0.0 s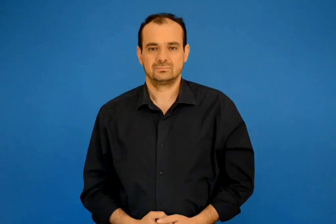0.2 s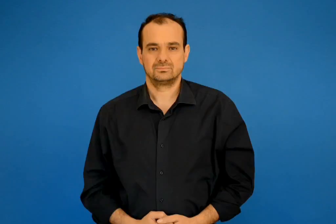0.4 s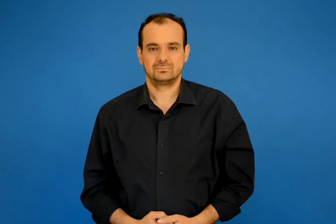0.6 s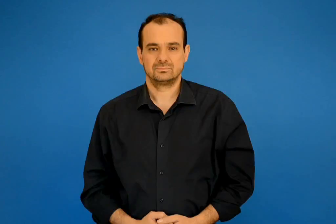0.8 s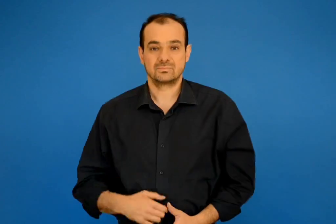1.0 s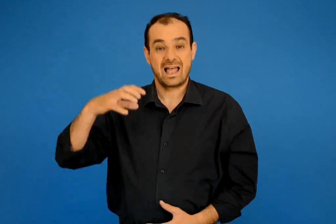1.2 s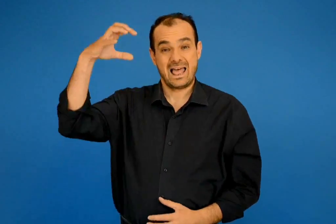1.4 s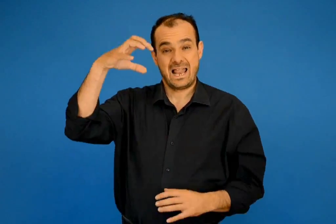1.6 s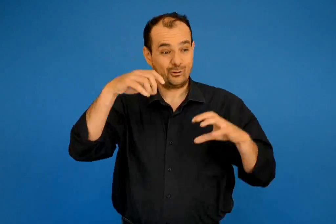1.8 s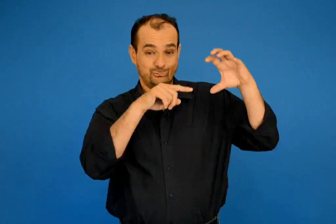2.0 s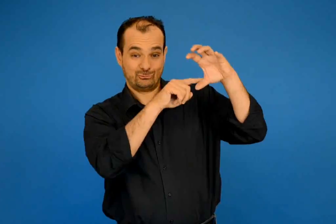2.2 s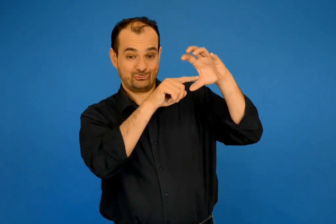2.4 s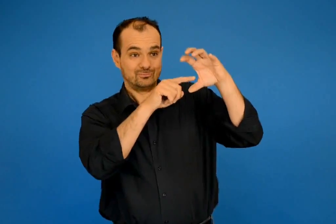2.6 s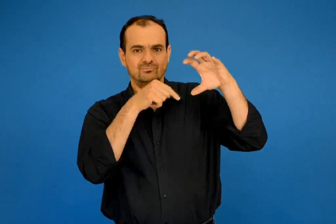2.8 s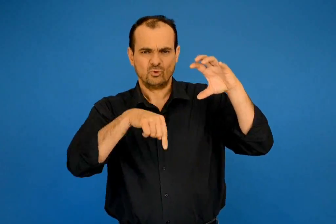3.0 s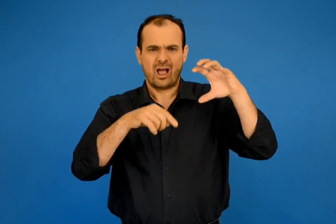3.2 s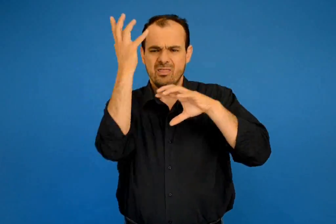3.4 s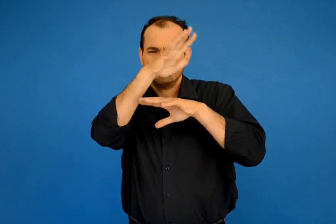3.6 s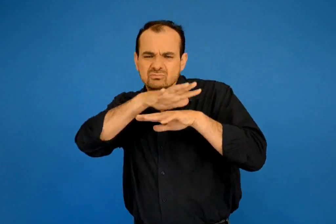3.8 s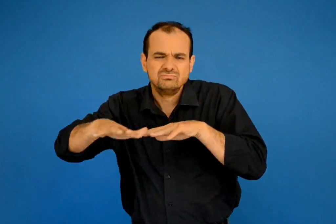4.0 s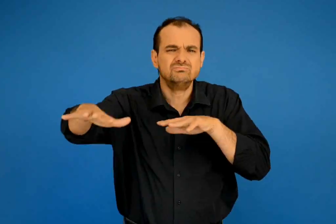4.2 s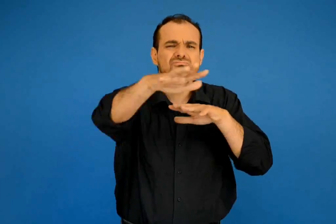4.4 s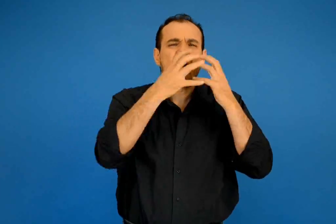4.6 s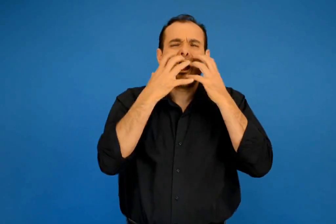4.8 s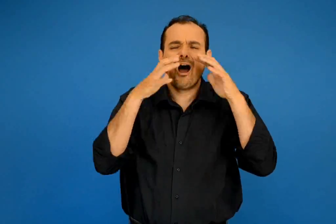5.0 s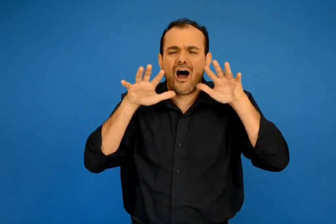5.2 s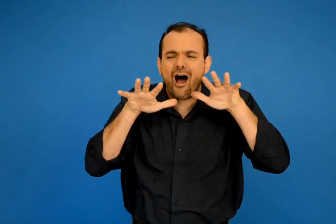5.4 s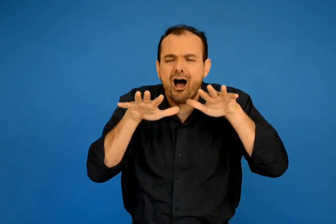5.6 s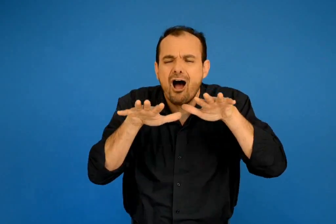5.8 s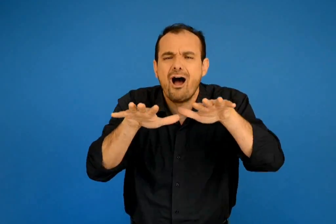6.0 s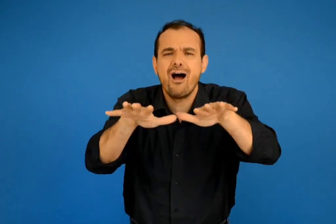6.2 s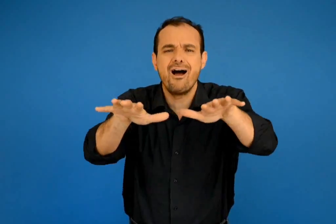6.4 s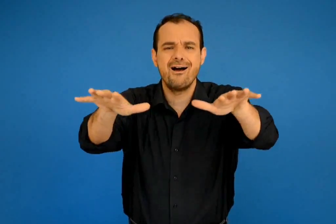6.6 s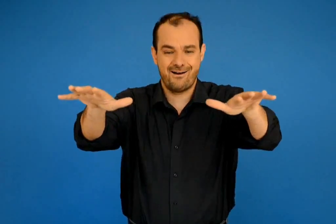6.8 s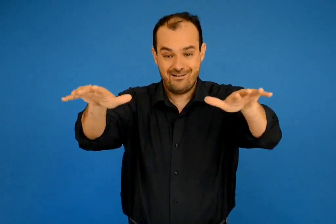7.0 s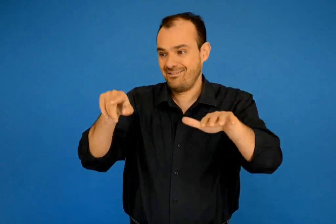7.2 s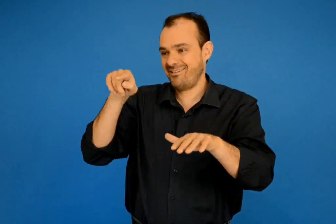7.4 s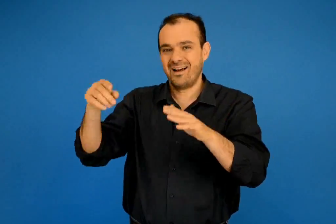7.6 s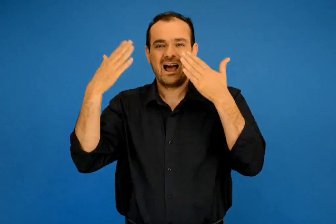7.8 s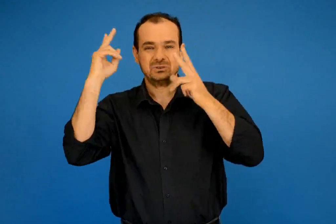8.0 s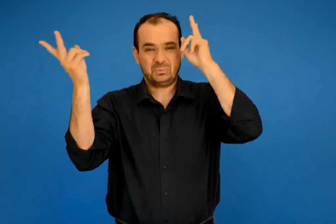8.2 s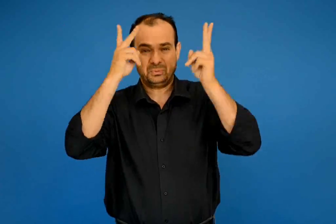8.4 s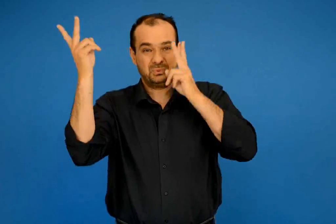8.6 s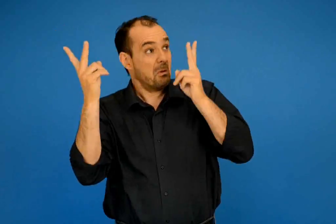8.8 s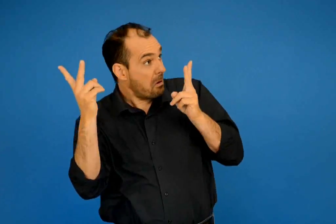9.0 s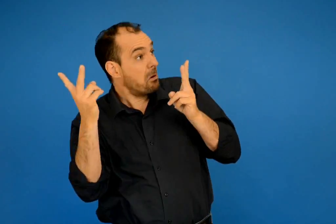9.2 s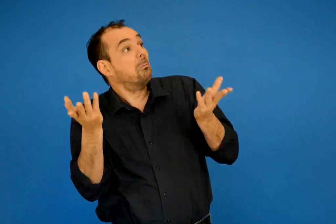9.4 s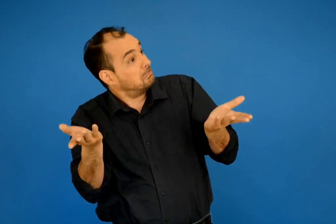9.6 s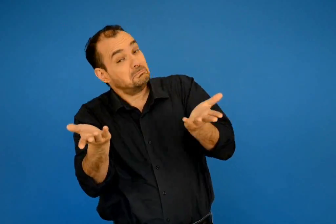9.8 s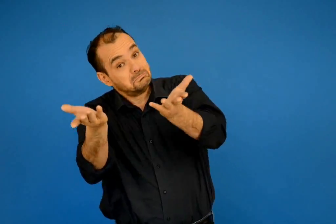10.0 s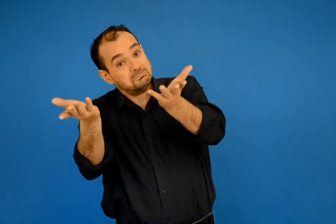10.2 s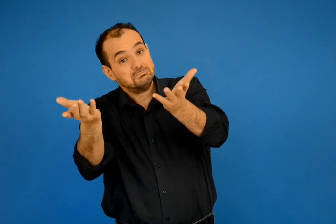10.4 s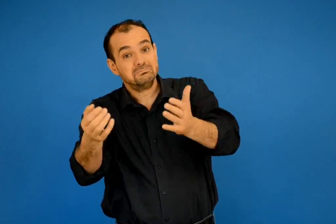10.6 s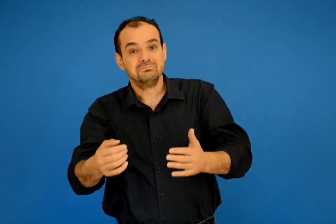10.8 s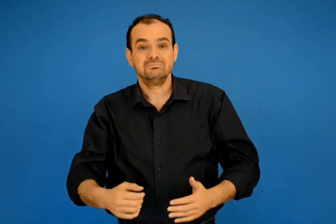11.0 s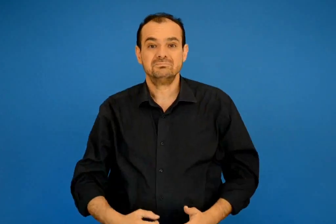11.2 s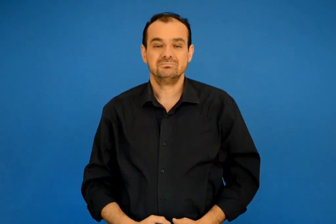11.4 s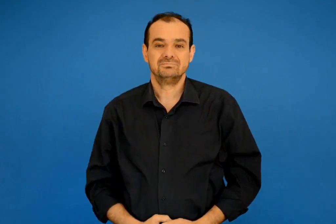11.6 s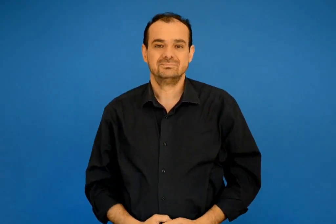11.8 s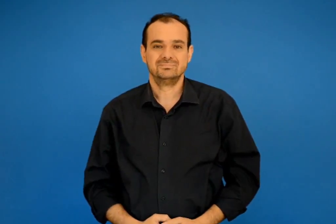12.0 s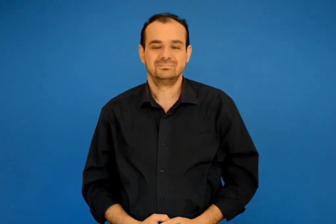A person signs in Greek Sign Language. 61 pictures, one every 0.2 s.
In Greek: ο ήλιος είπε δυνατά σήμερα θα ζεστάνω τα δάση ο ανοιξιάτικος άνεμος δε θύμωσε
